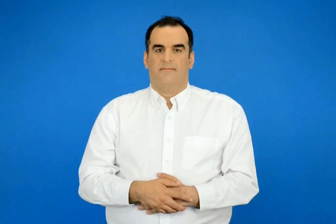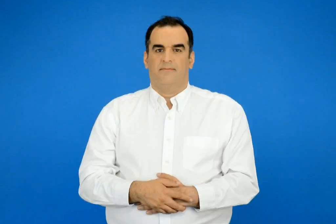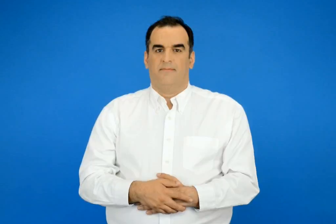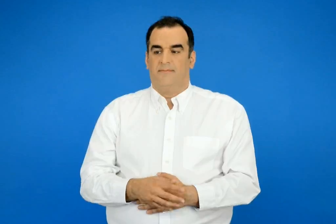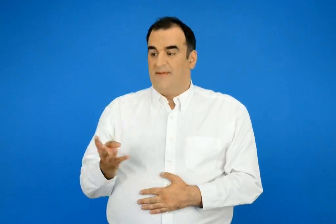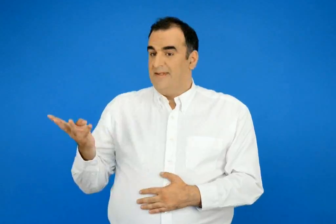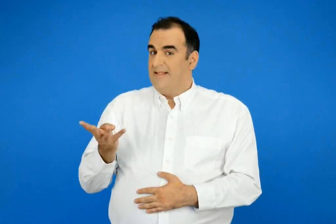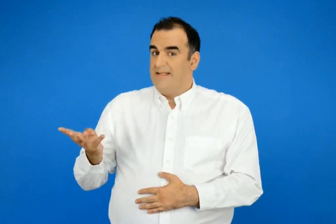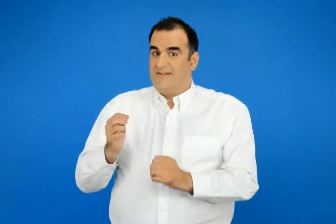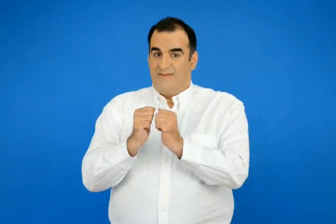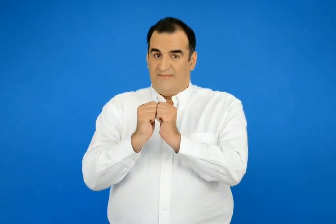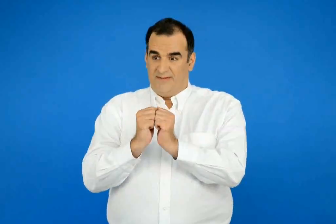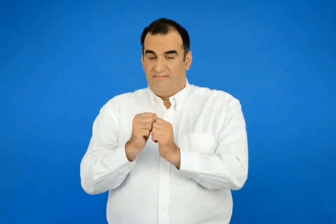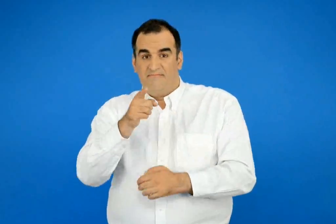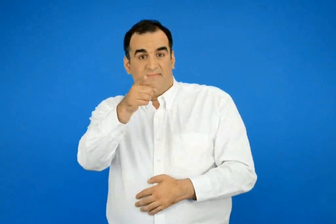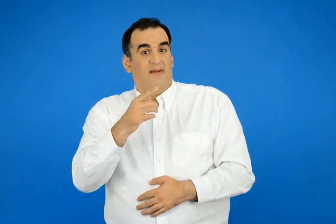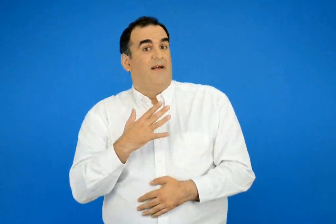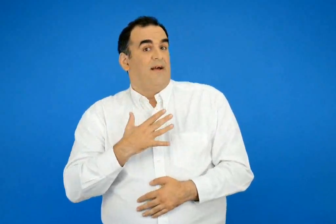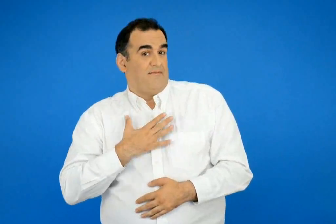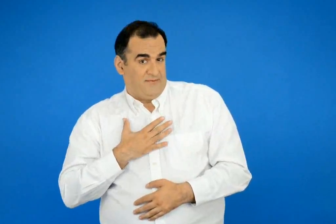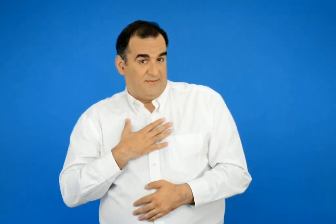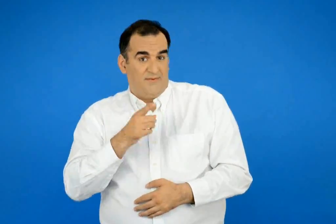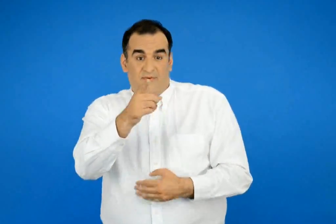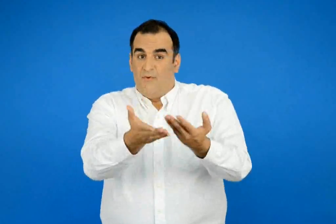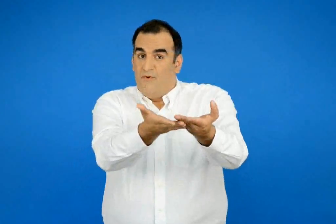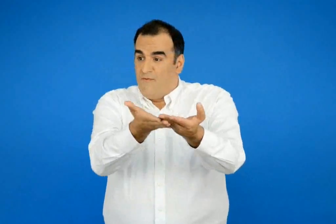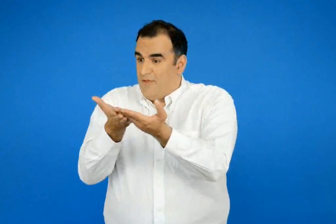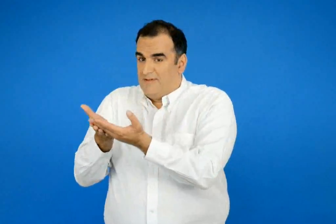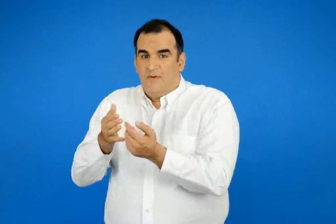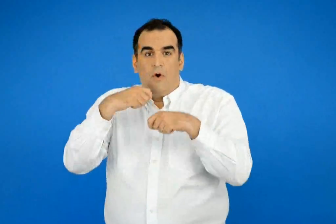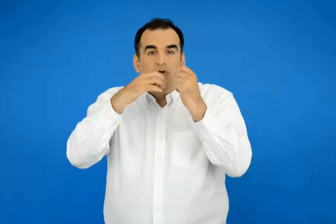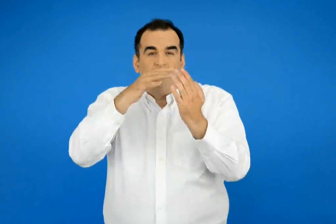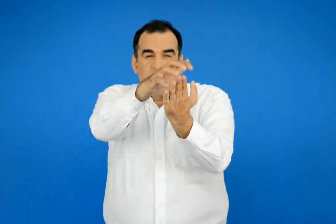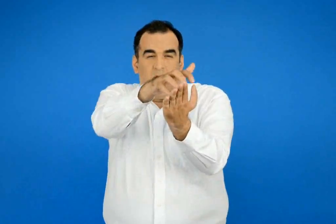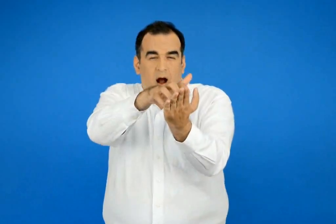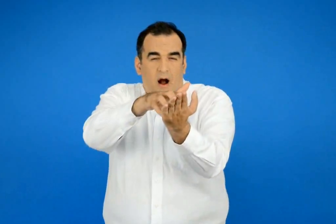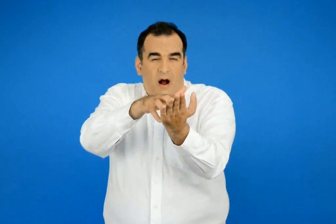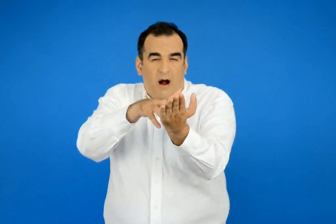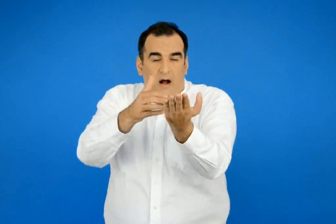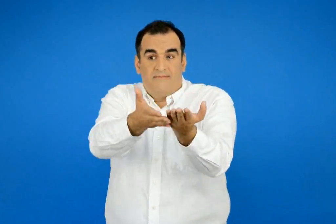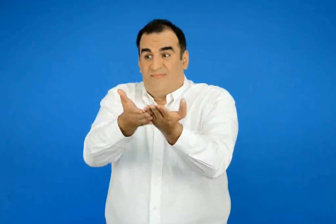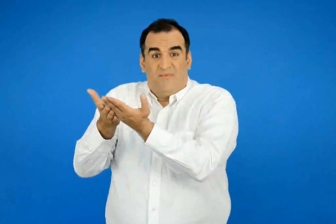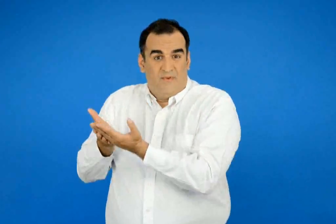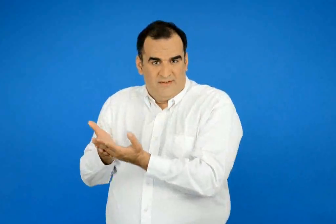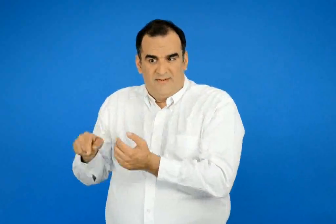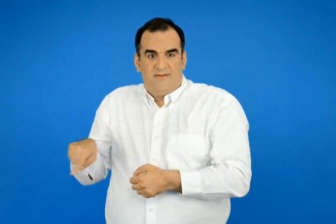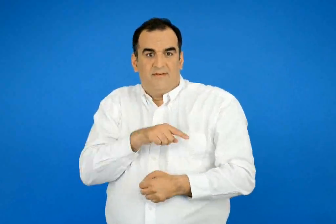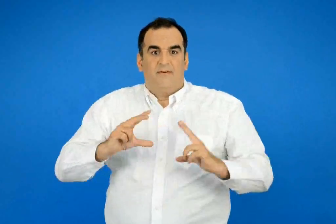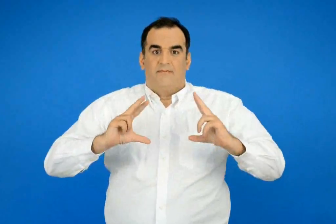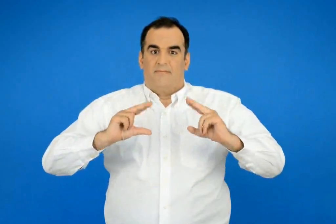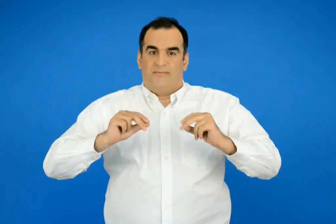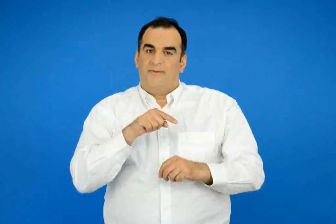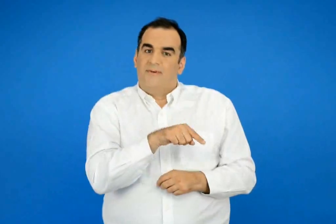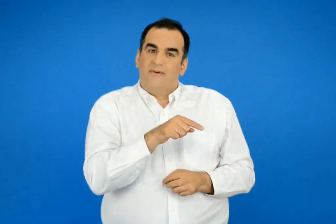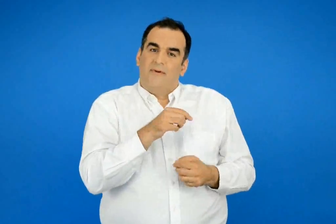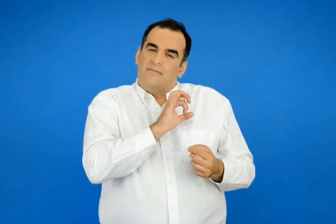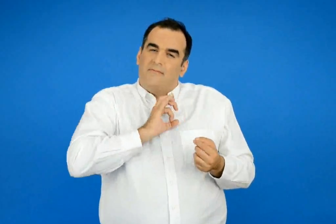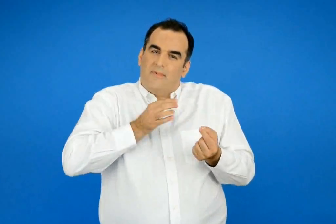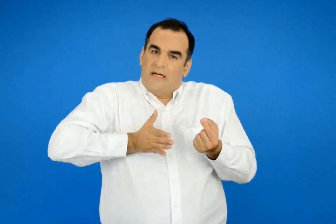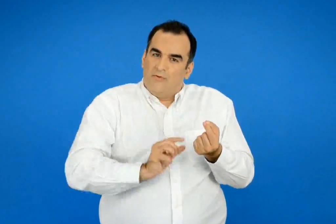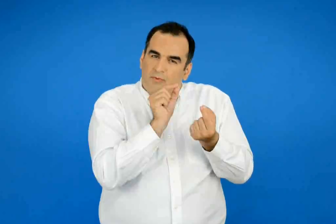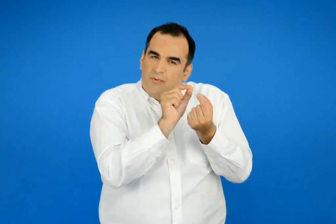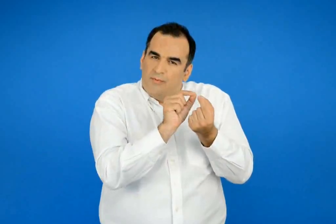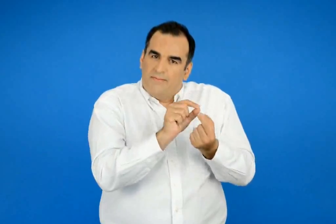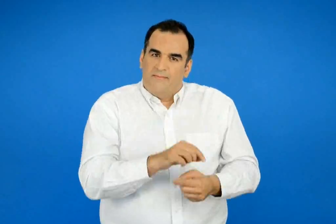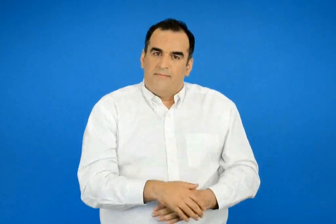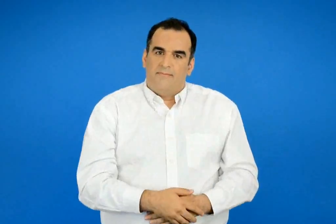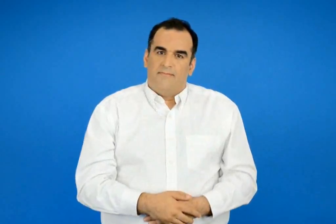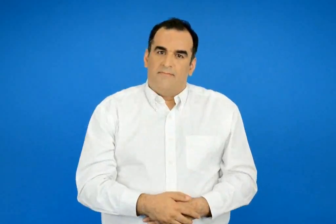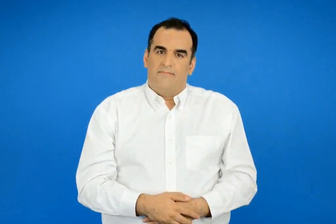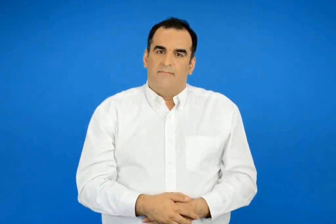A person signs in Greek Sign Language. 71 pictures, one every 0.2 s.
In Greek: οι τέσσερις φίλοι σε ευχαριστούν που βρήκες πολλούς γλωσσοδέτες και τους βοήθησες έτσι να συνεννοηθούν με το γιο του ρουμπη
